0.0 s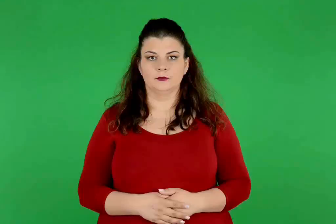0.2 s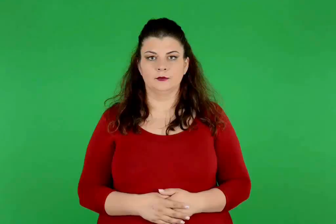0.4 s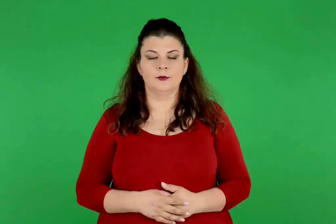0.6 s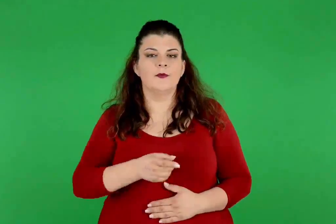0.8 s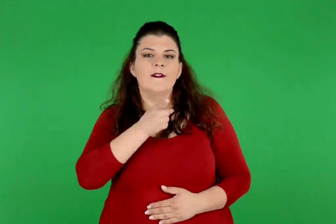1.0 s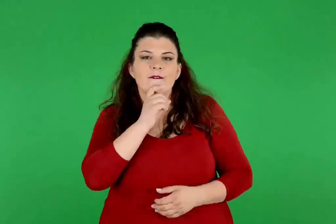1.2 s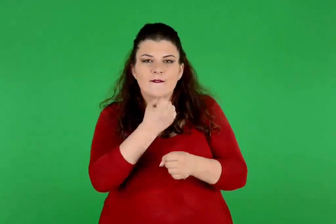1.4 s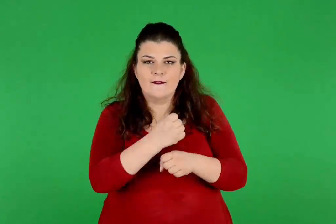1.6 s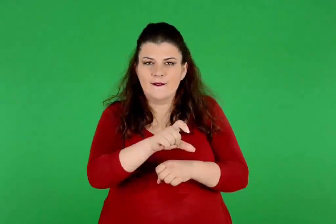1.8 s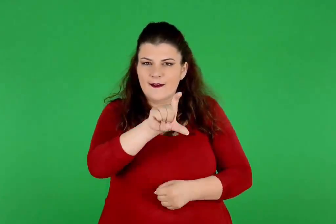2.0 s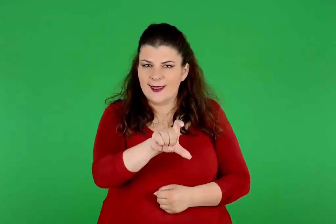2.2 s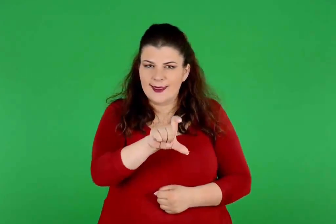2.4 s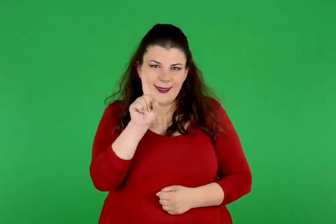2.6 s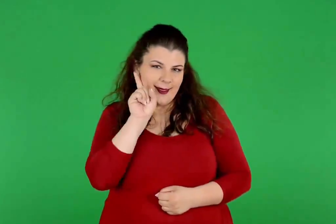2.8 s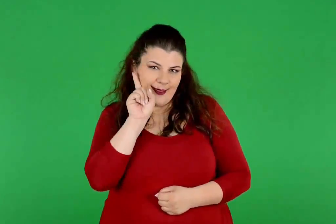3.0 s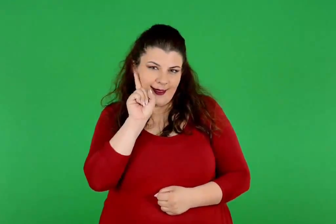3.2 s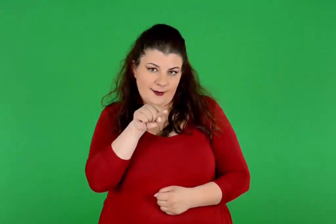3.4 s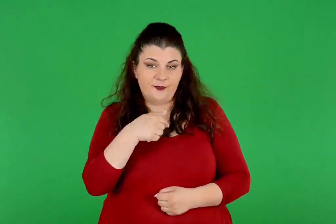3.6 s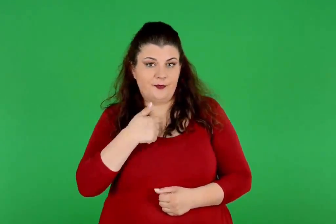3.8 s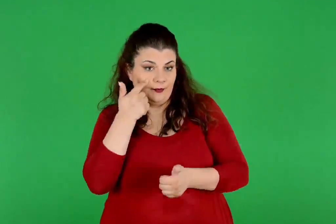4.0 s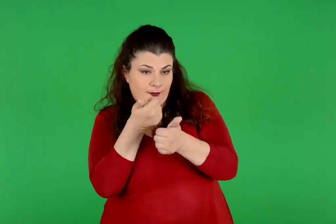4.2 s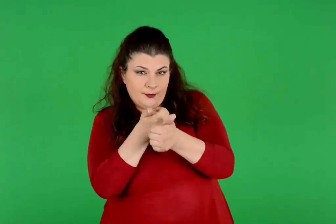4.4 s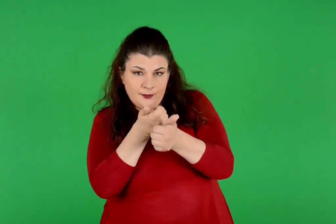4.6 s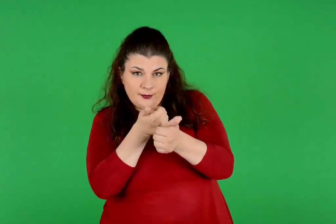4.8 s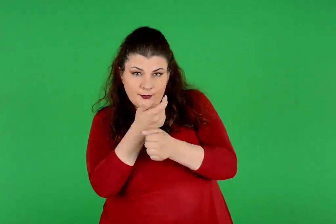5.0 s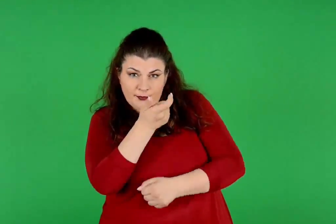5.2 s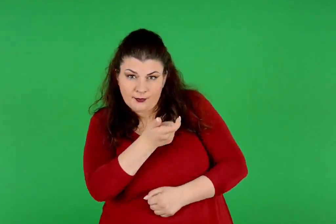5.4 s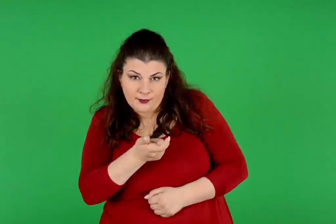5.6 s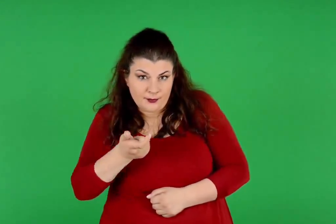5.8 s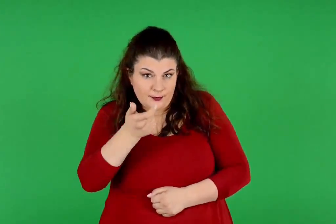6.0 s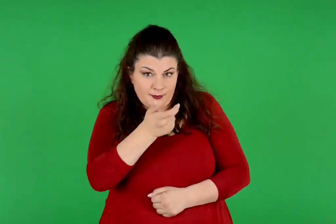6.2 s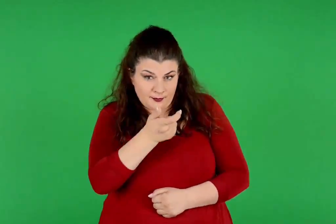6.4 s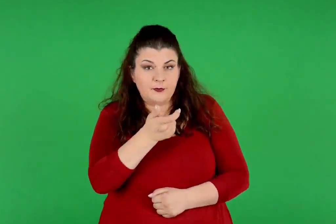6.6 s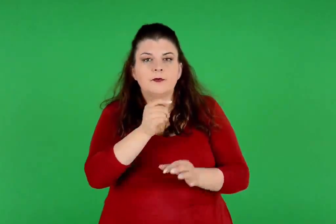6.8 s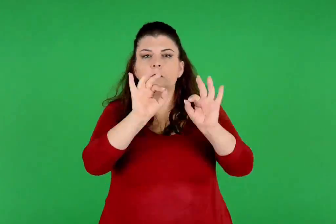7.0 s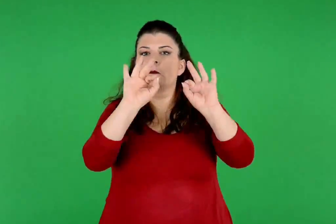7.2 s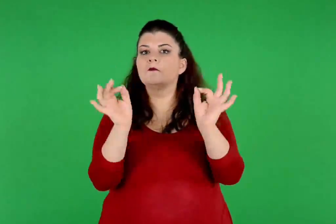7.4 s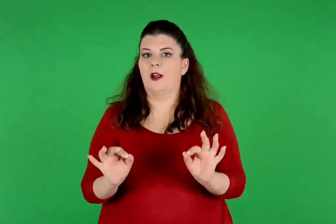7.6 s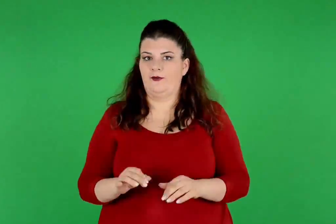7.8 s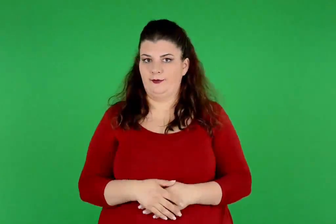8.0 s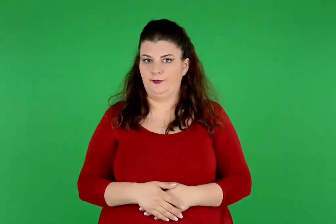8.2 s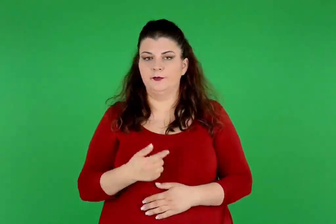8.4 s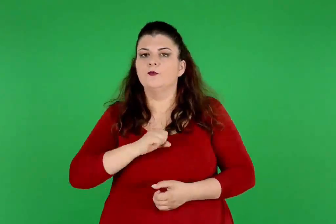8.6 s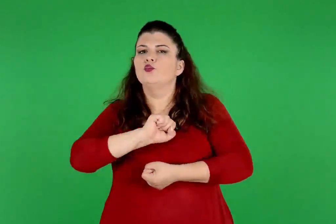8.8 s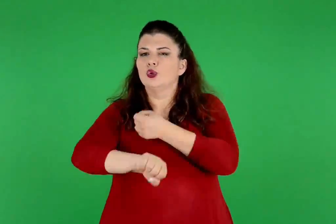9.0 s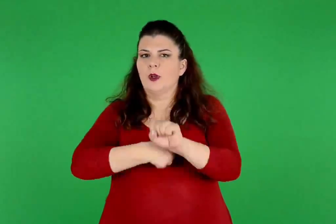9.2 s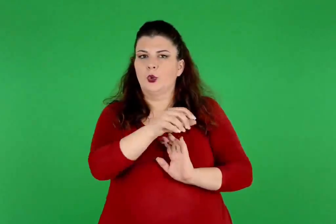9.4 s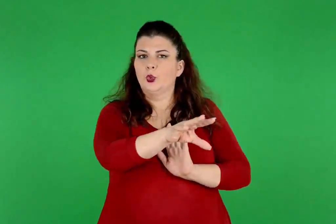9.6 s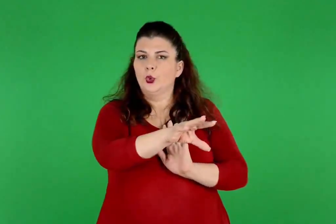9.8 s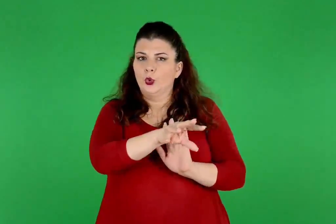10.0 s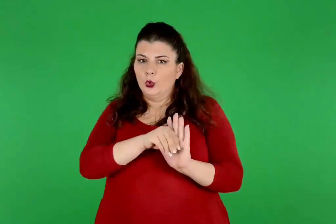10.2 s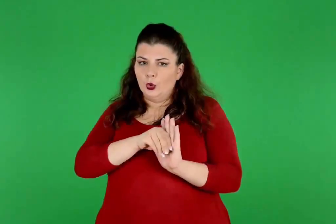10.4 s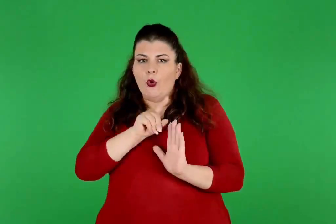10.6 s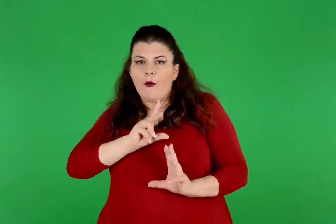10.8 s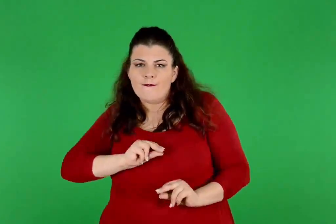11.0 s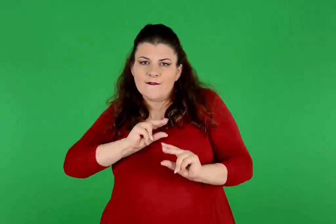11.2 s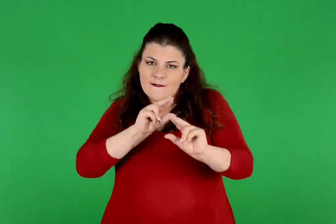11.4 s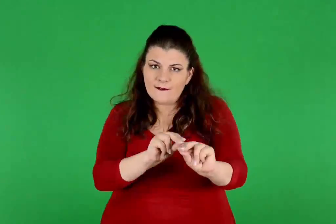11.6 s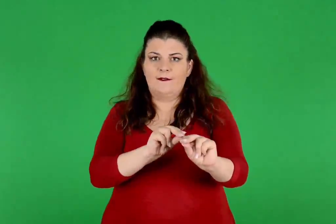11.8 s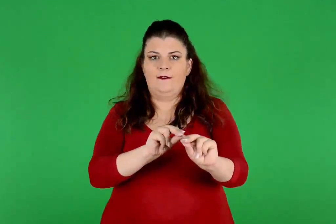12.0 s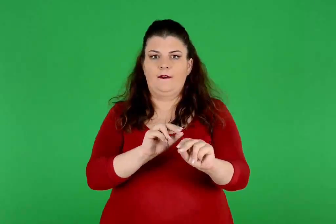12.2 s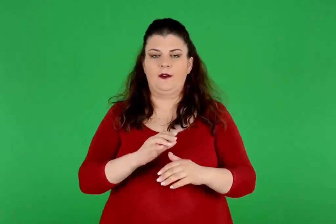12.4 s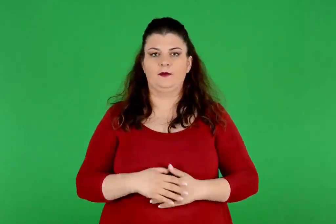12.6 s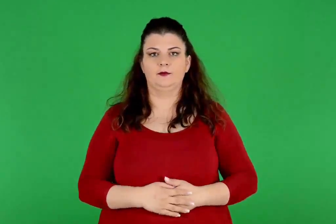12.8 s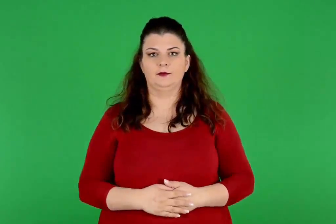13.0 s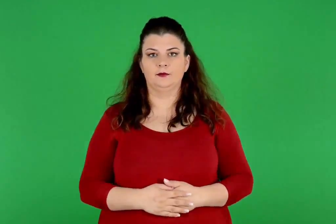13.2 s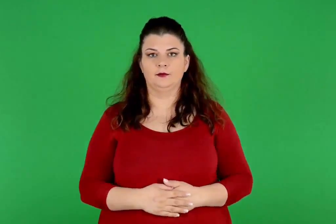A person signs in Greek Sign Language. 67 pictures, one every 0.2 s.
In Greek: παρατηρώ το γυναικείο ειδώλιο και το περιγράφω. προσπαθώ να μιμηθώ τη στάση του
